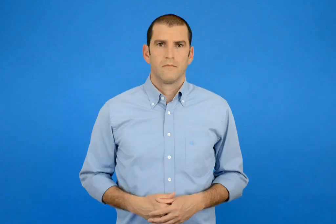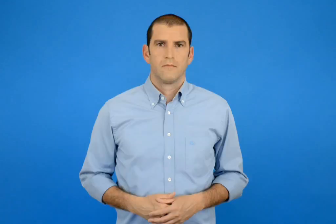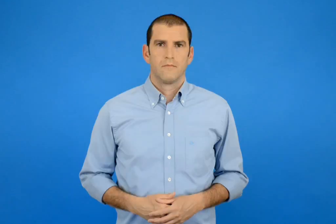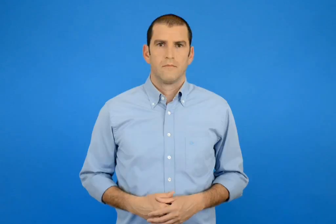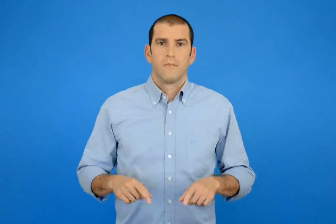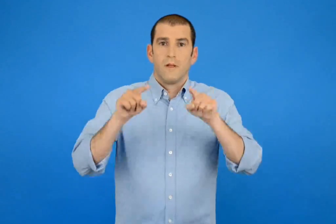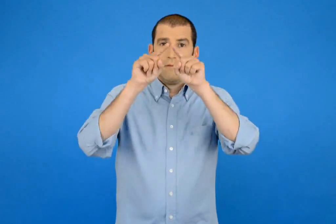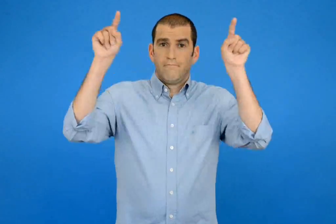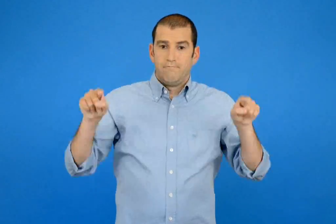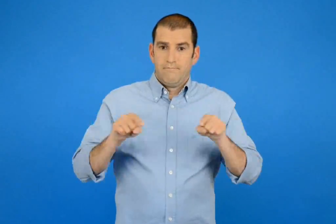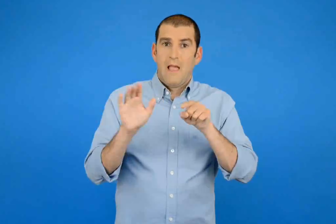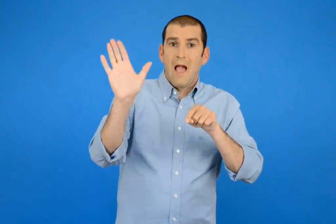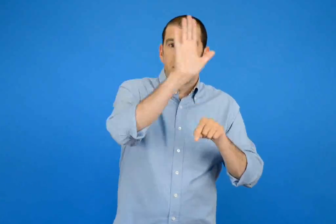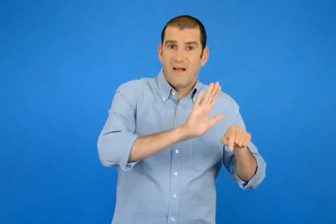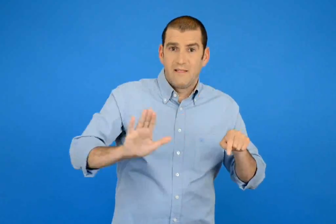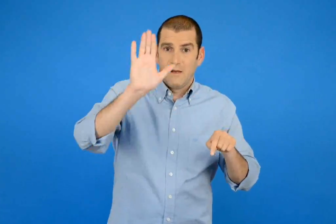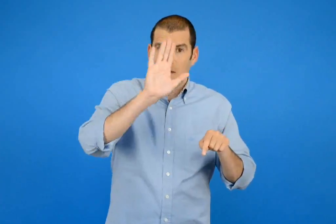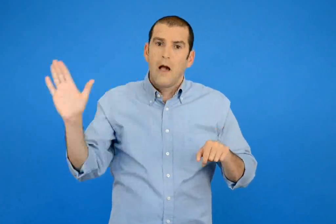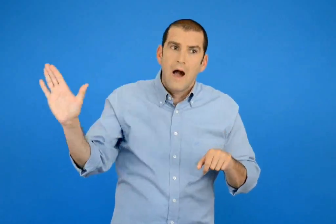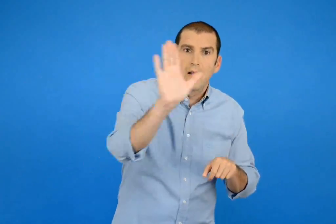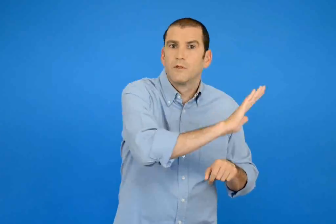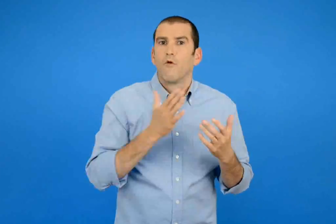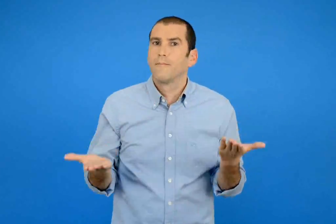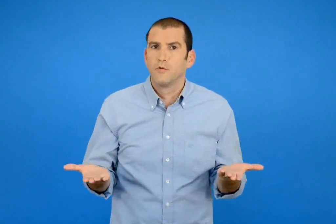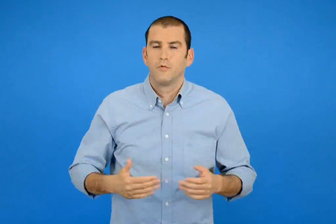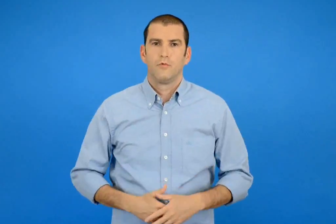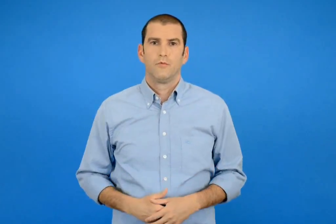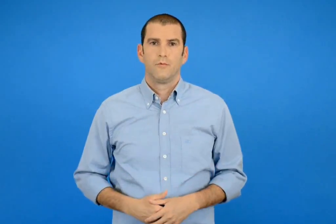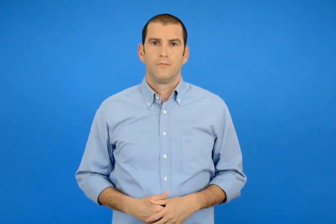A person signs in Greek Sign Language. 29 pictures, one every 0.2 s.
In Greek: πως καλύπτω μια επιφάνεια ;
